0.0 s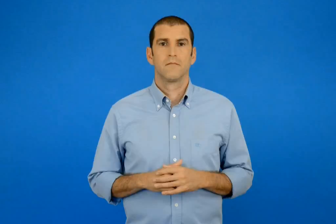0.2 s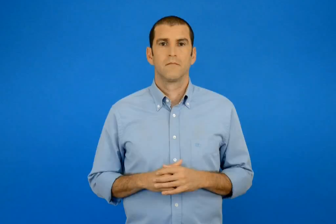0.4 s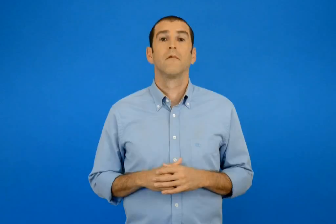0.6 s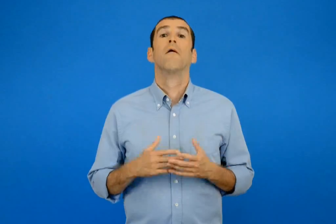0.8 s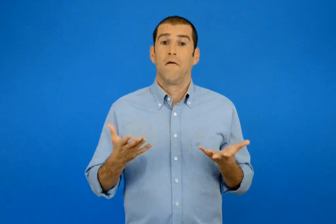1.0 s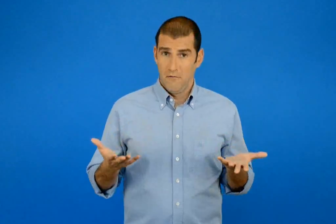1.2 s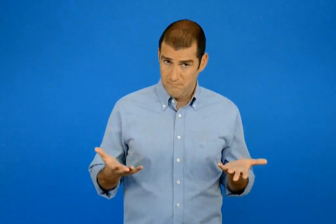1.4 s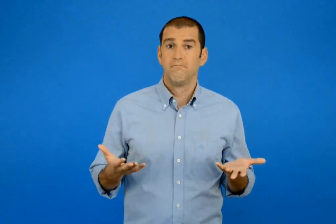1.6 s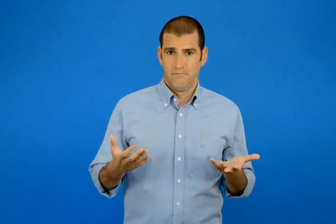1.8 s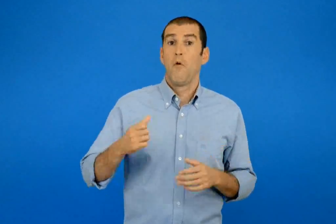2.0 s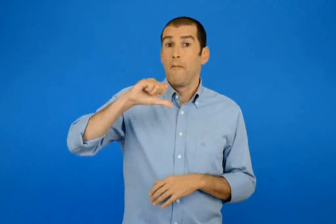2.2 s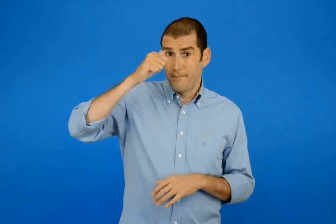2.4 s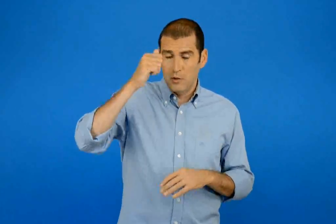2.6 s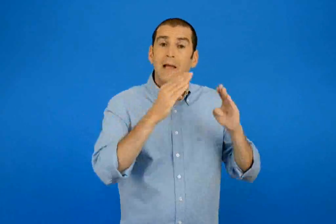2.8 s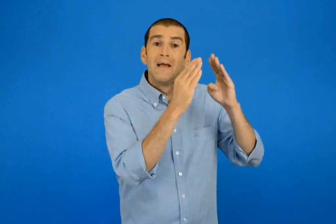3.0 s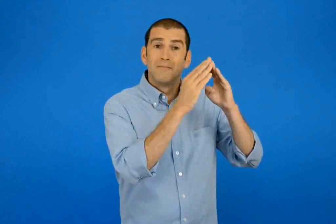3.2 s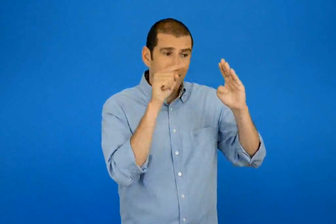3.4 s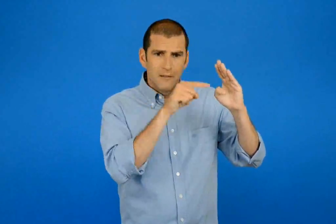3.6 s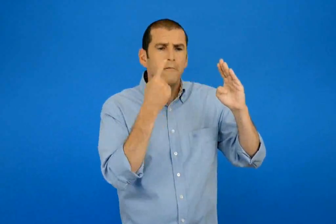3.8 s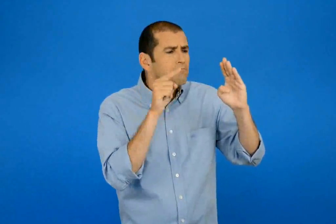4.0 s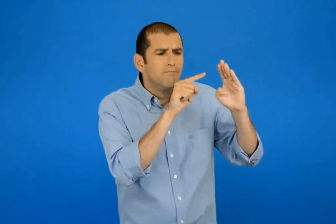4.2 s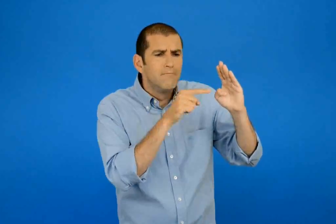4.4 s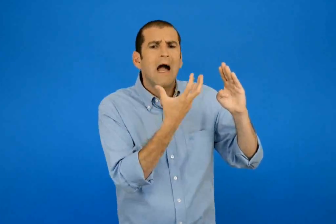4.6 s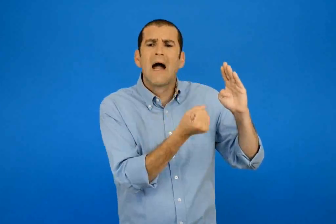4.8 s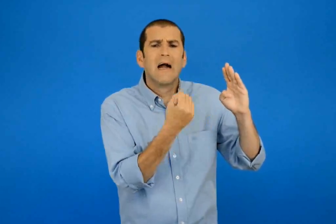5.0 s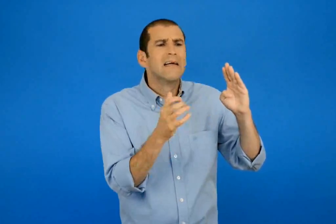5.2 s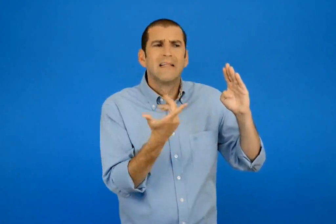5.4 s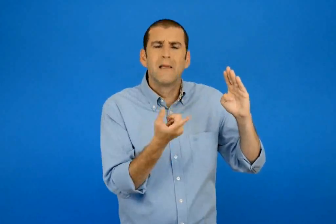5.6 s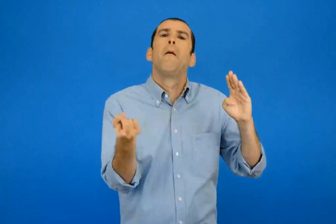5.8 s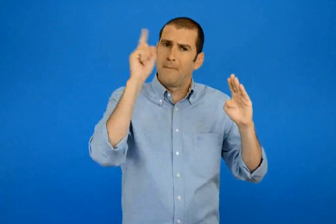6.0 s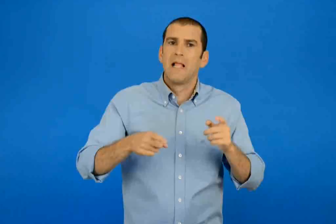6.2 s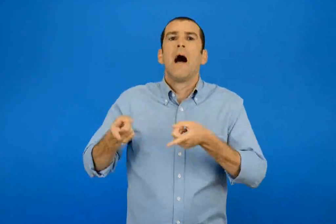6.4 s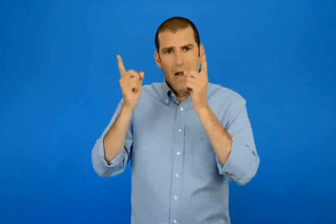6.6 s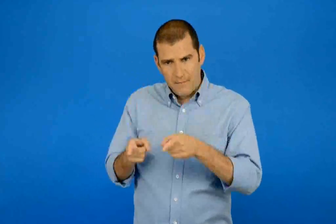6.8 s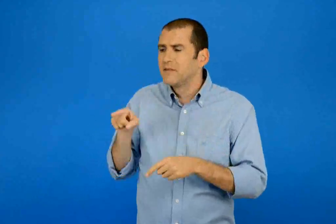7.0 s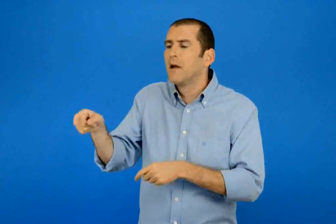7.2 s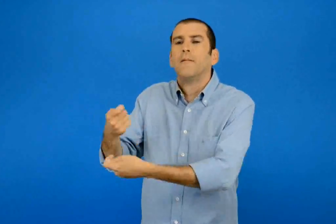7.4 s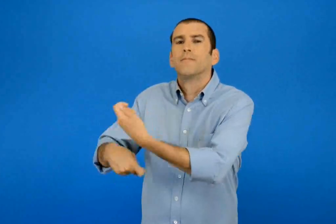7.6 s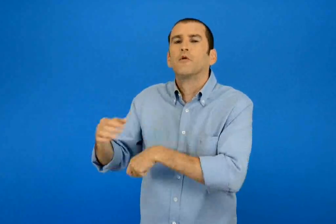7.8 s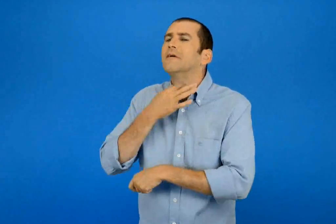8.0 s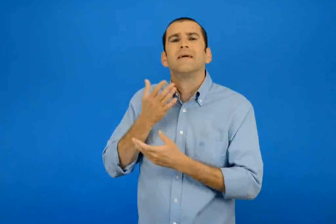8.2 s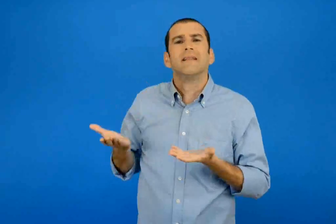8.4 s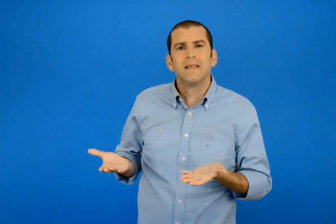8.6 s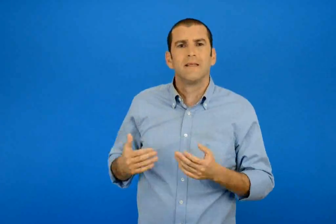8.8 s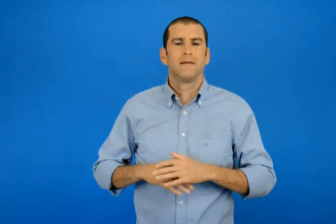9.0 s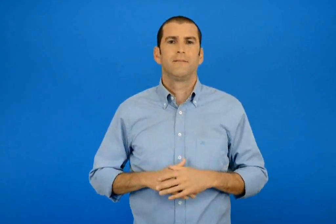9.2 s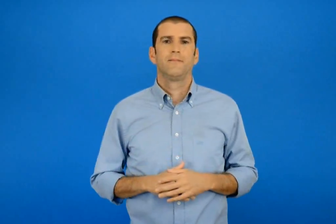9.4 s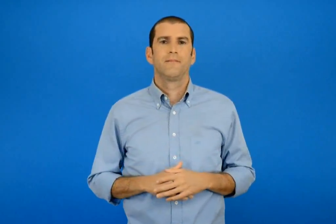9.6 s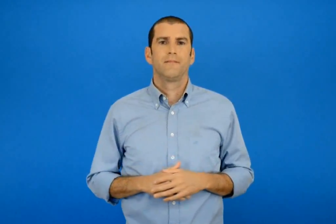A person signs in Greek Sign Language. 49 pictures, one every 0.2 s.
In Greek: τότε πρώτα να δούμε τι έχουμε στο σπίτι μας και μετά να αποφασίσουμε τι πρέπει να ψωνίσουμε
